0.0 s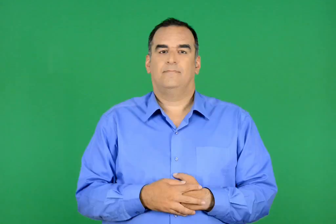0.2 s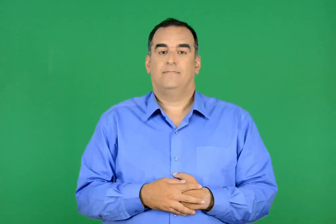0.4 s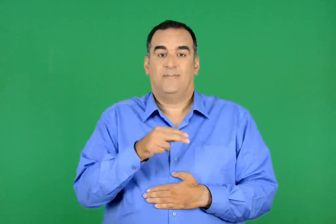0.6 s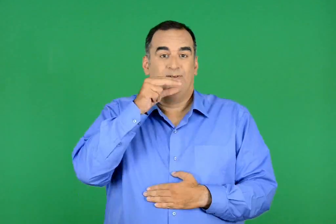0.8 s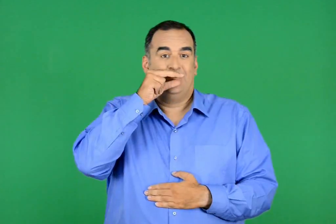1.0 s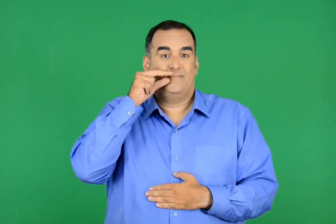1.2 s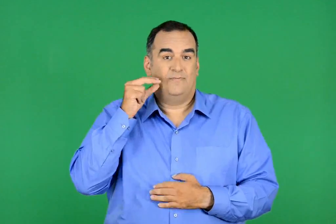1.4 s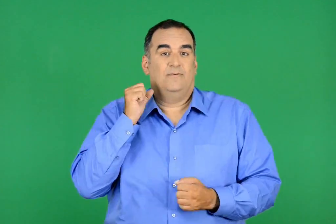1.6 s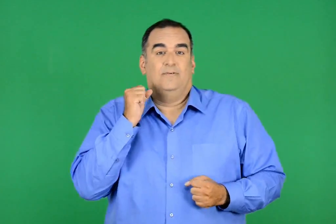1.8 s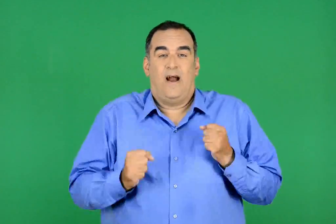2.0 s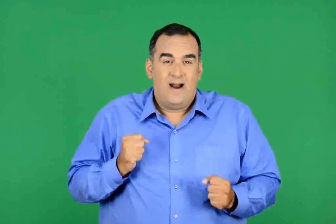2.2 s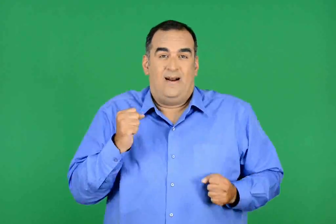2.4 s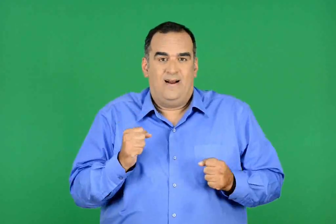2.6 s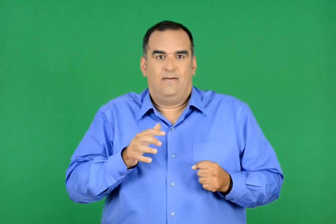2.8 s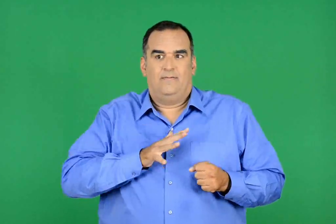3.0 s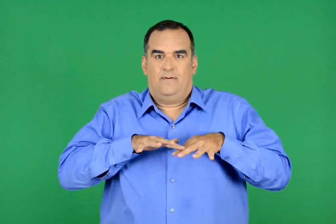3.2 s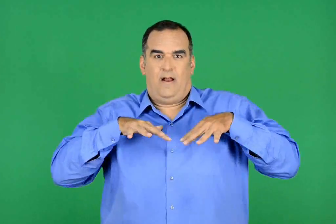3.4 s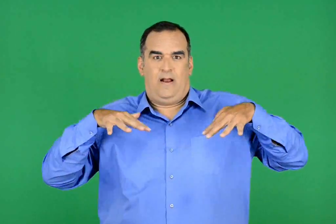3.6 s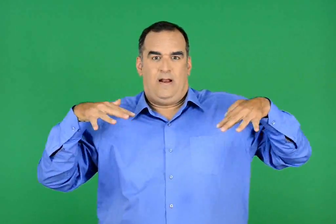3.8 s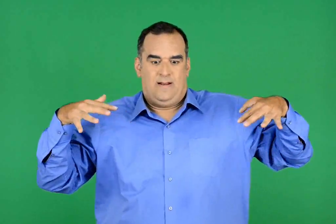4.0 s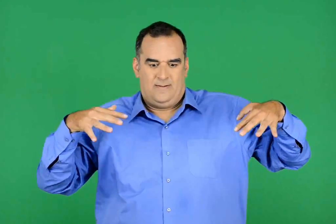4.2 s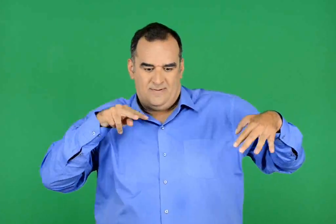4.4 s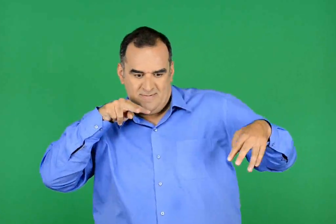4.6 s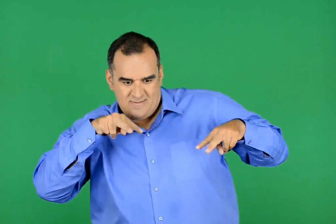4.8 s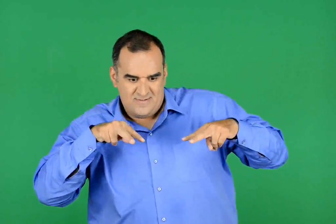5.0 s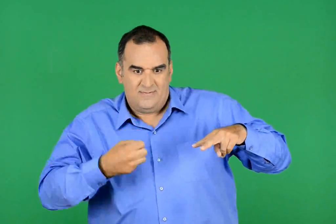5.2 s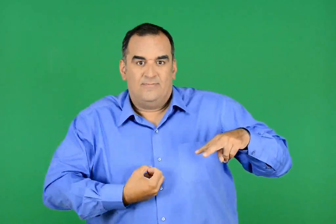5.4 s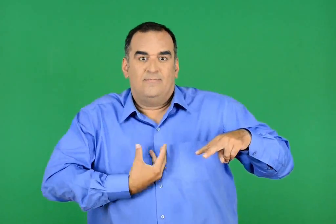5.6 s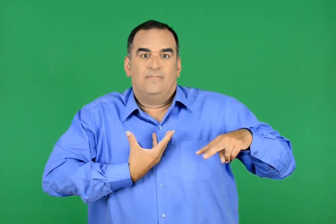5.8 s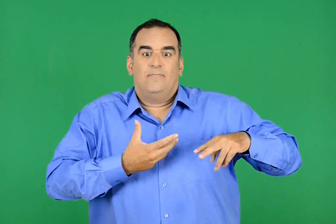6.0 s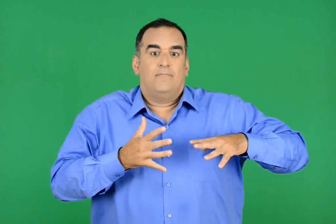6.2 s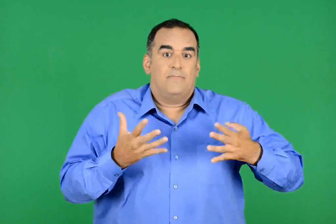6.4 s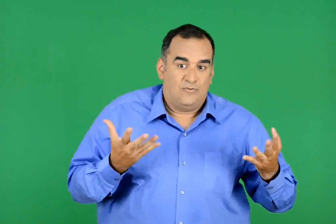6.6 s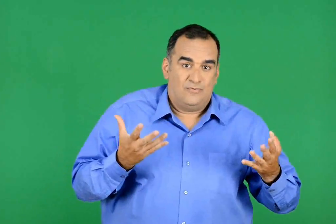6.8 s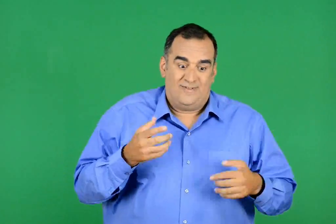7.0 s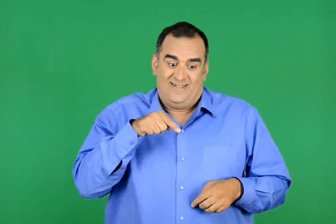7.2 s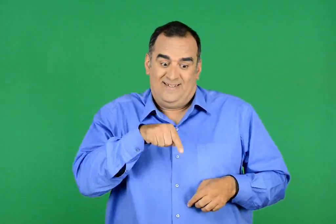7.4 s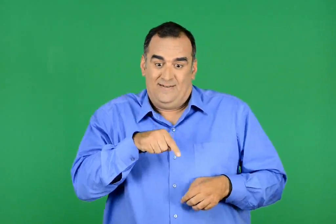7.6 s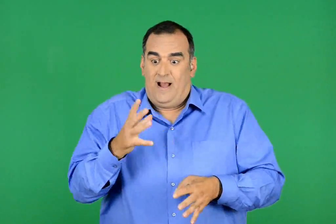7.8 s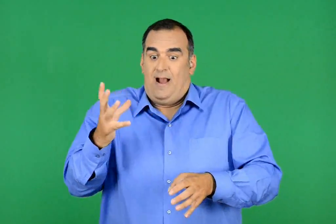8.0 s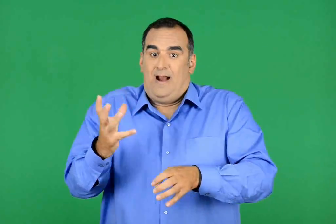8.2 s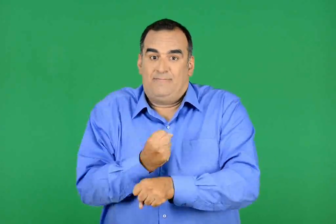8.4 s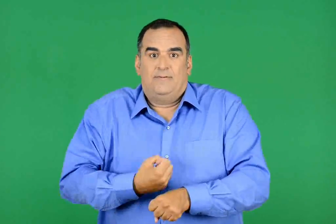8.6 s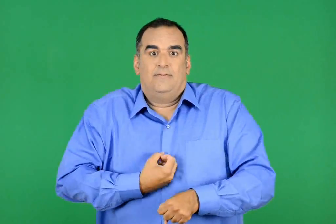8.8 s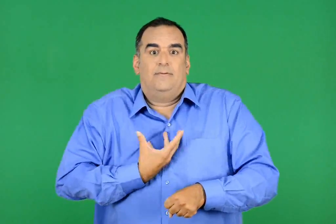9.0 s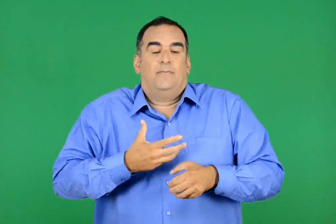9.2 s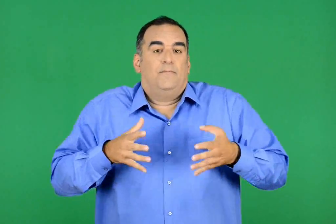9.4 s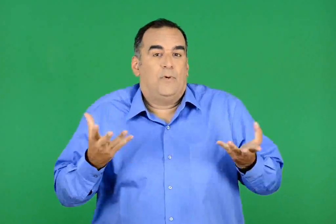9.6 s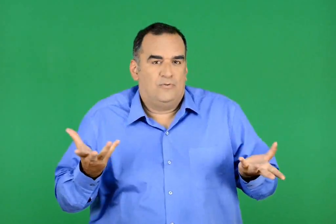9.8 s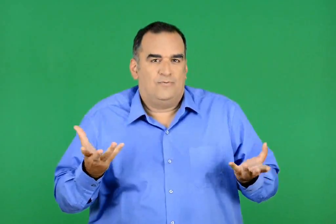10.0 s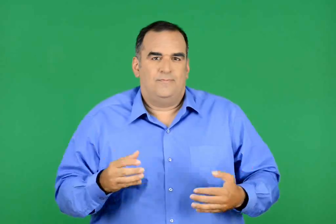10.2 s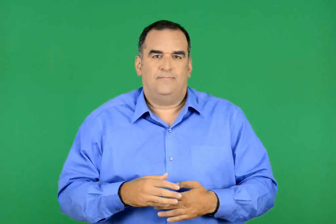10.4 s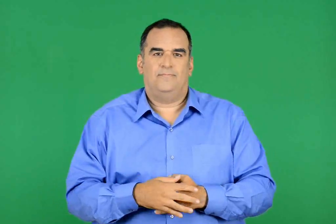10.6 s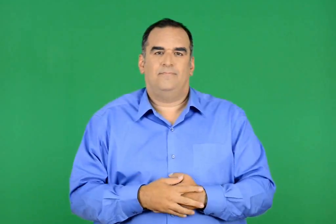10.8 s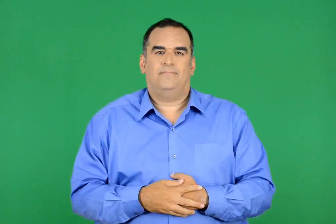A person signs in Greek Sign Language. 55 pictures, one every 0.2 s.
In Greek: πώς ένιωθαν οι έλληνες όσο έτρεχε ο σπύρος λούης και πώς όταν νίκησε ;
